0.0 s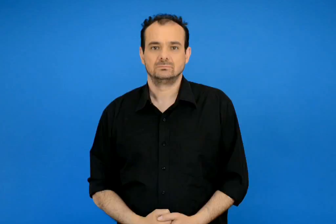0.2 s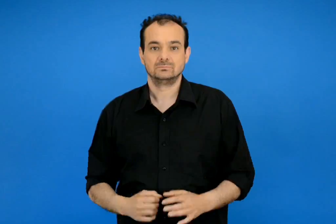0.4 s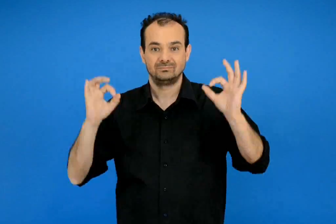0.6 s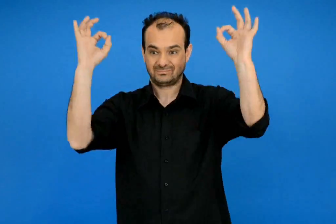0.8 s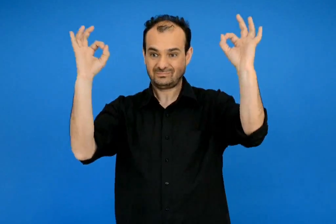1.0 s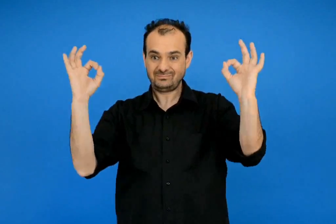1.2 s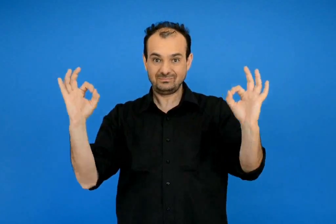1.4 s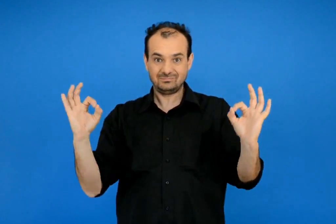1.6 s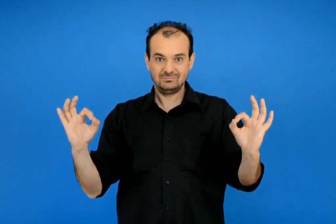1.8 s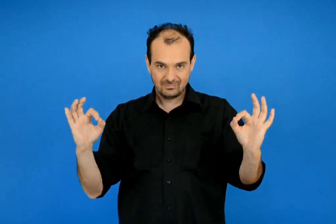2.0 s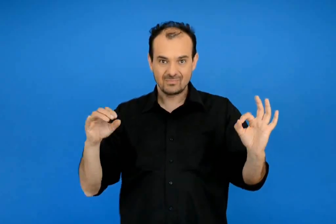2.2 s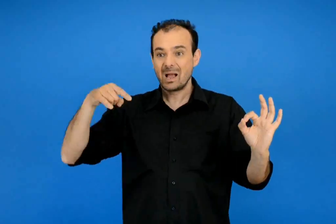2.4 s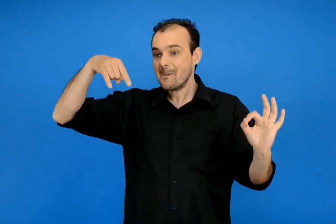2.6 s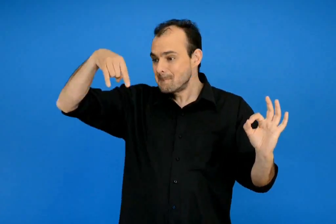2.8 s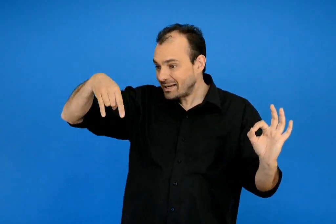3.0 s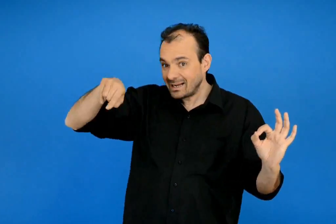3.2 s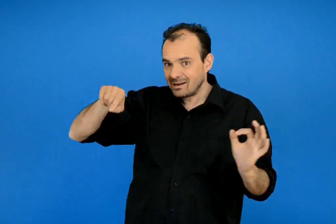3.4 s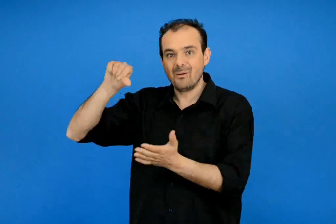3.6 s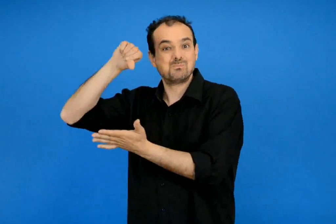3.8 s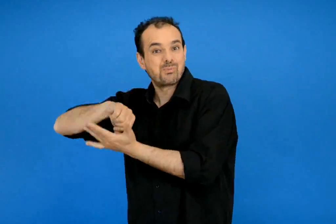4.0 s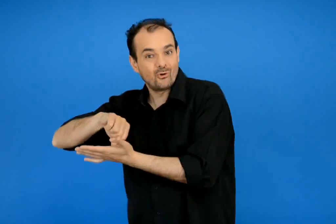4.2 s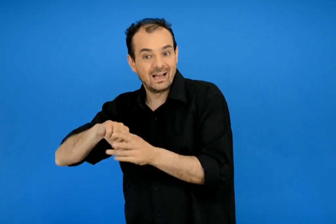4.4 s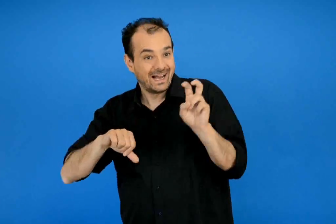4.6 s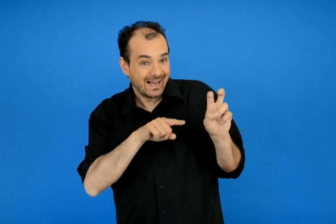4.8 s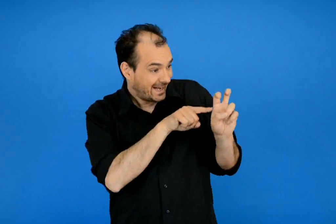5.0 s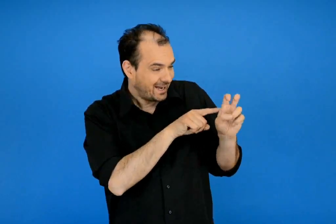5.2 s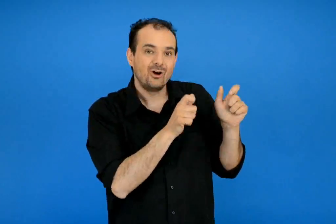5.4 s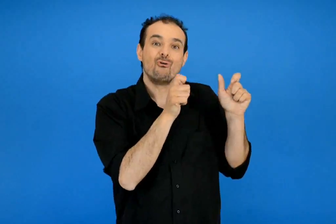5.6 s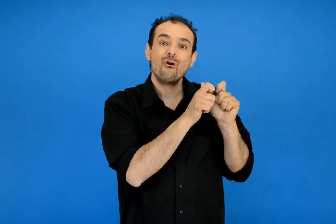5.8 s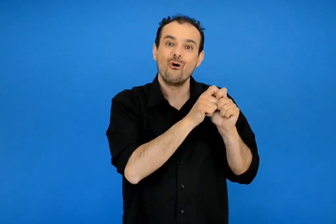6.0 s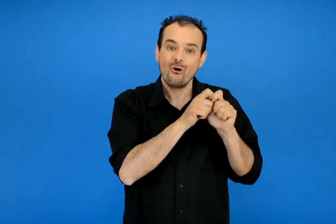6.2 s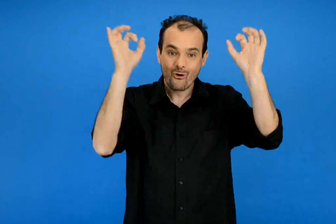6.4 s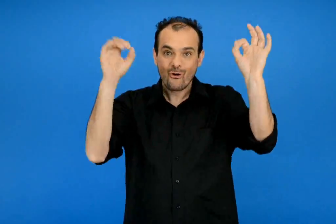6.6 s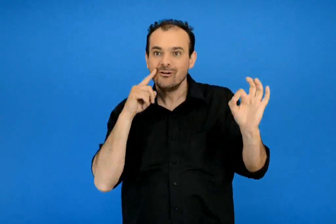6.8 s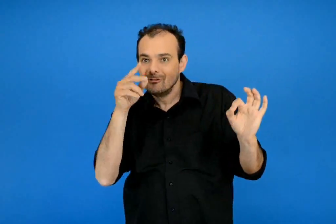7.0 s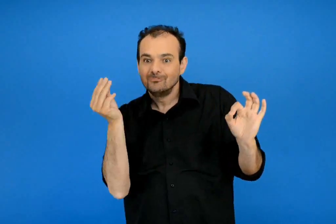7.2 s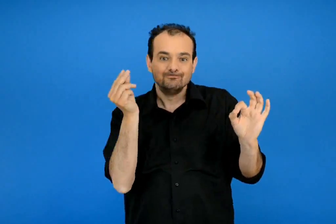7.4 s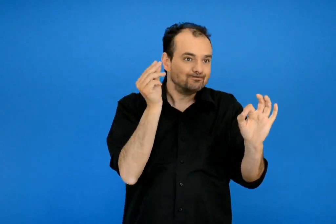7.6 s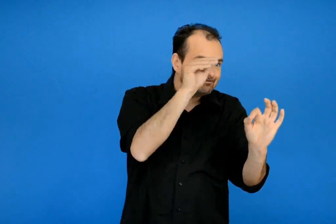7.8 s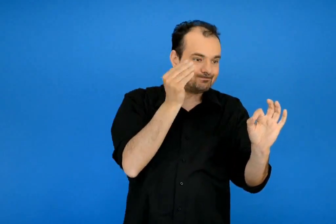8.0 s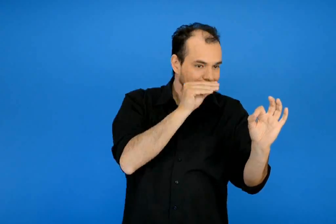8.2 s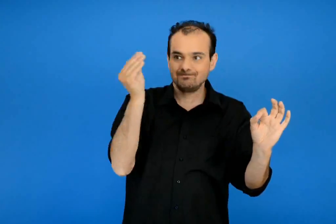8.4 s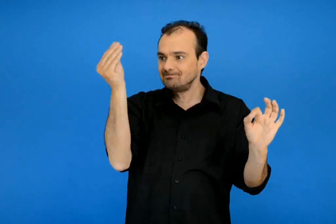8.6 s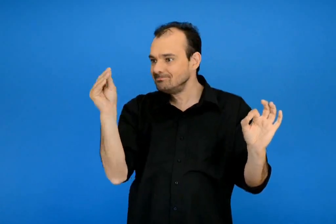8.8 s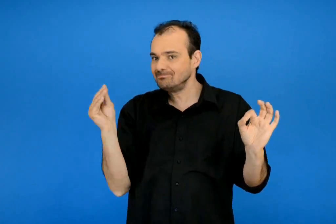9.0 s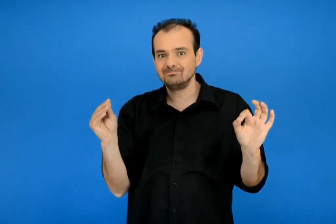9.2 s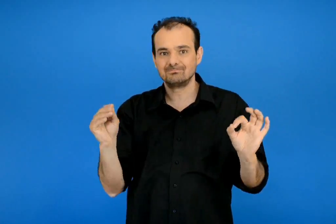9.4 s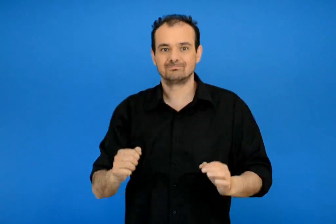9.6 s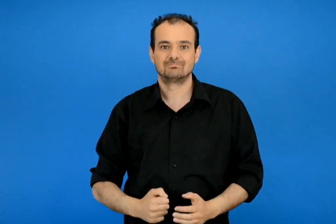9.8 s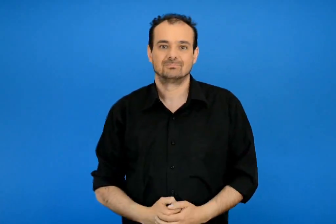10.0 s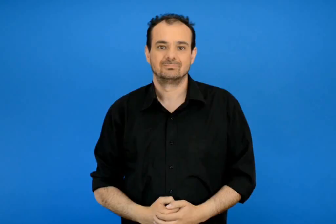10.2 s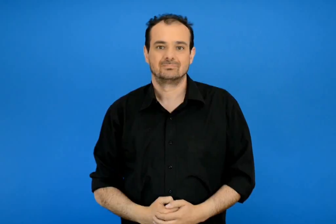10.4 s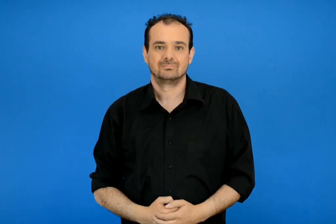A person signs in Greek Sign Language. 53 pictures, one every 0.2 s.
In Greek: βαλέ στα κυκλάκια π για την πόλη και χ για το χωριό
